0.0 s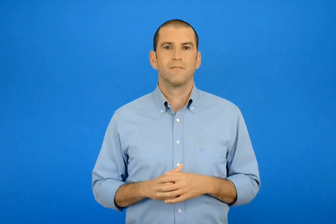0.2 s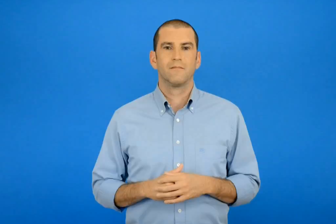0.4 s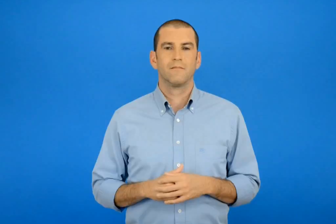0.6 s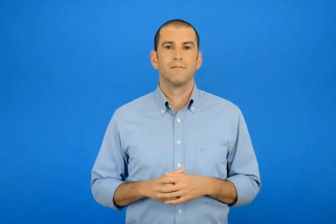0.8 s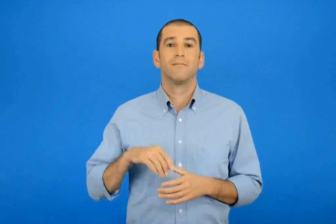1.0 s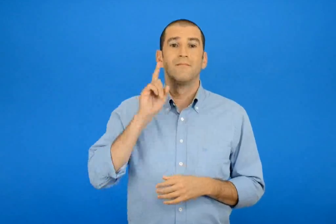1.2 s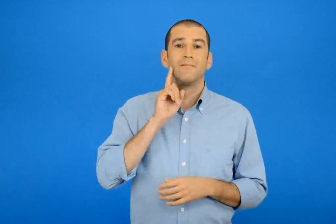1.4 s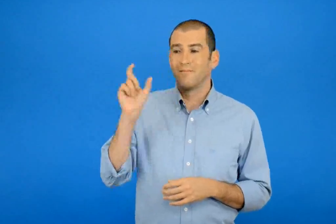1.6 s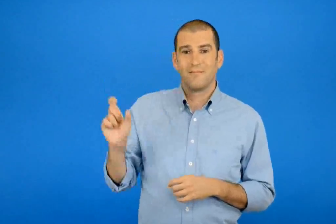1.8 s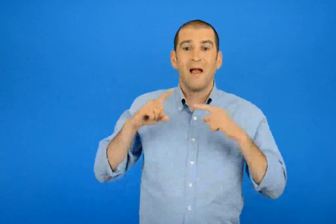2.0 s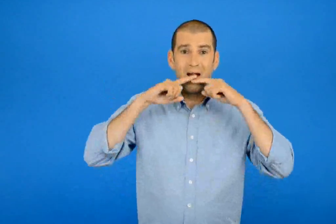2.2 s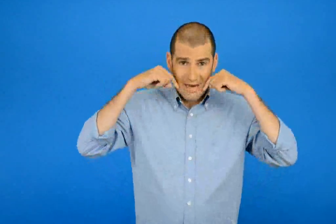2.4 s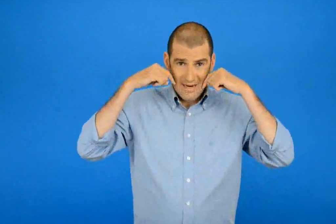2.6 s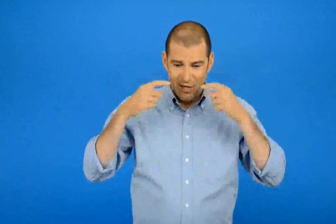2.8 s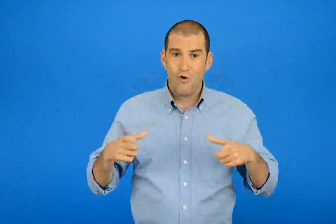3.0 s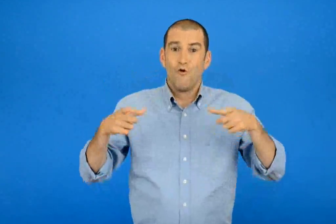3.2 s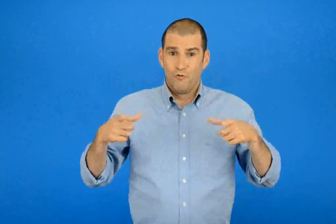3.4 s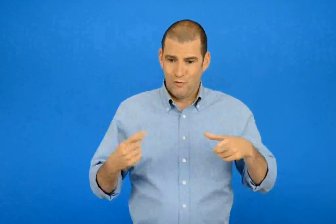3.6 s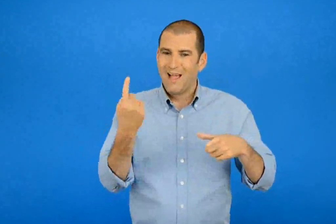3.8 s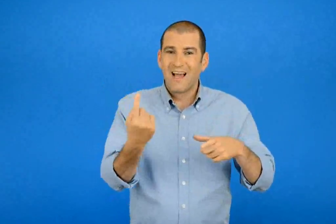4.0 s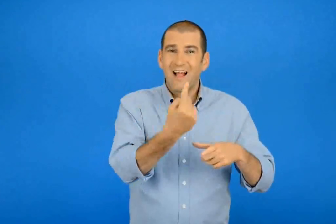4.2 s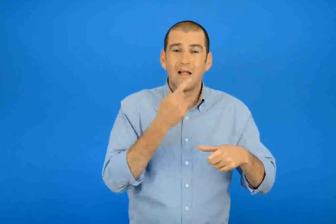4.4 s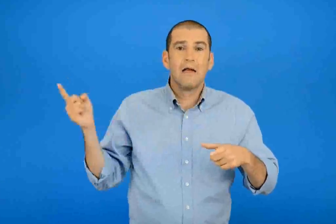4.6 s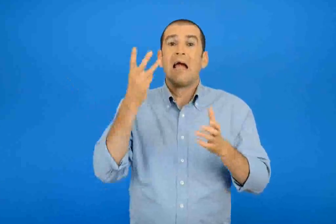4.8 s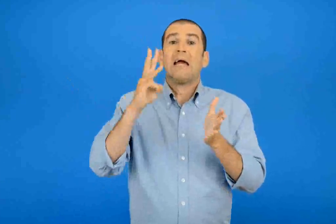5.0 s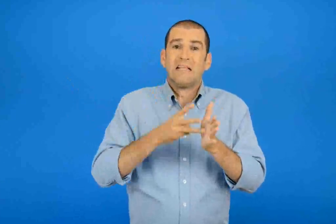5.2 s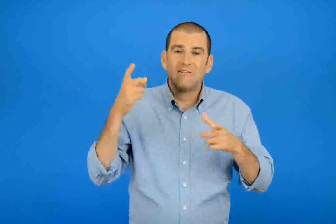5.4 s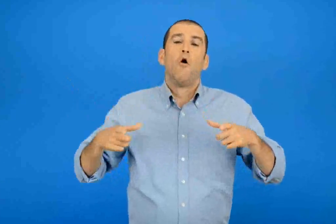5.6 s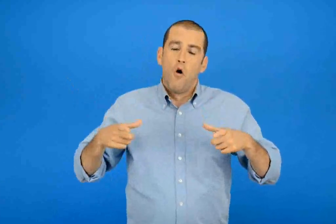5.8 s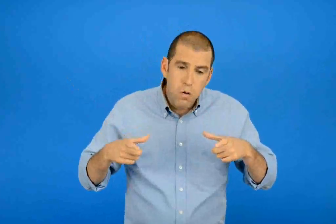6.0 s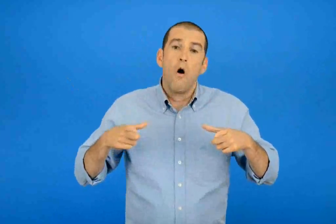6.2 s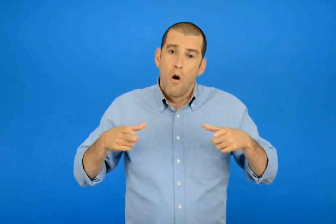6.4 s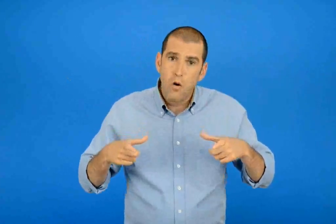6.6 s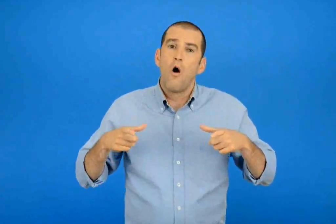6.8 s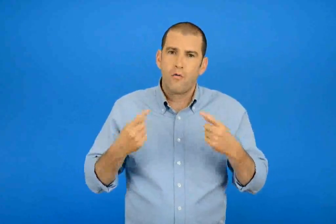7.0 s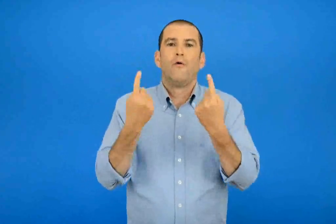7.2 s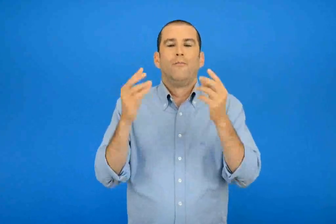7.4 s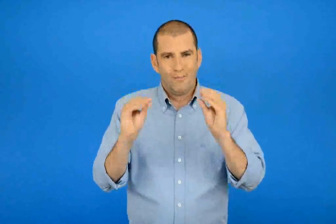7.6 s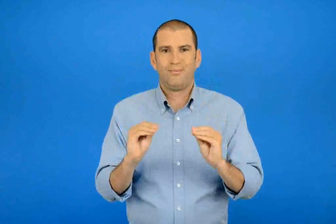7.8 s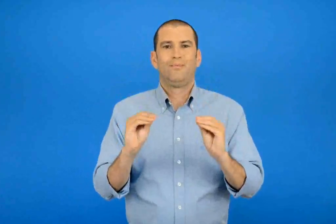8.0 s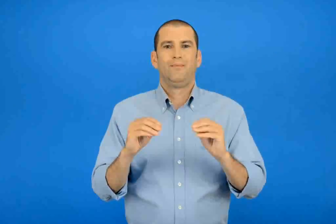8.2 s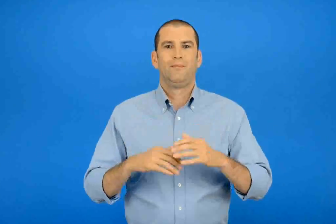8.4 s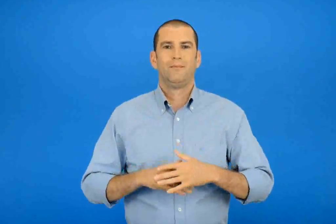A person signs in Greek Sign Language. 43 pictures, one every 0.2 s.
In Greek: η χαρά χρειάστηκε να φυσήξει τρεις φορές για να σβήσει όλα τα κεράκια
